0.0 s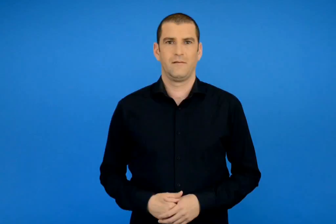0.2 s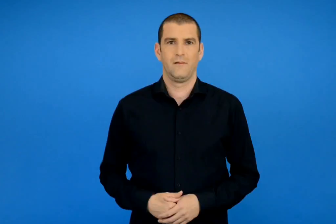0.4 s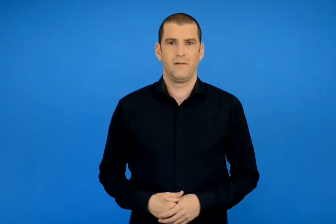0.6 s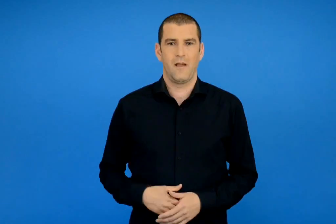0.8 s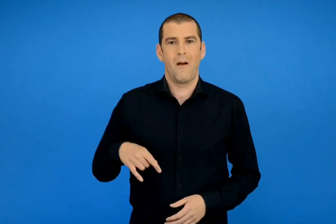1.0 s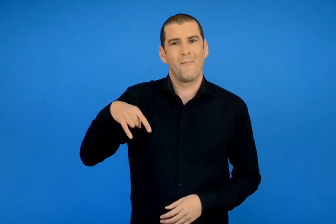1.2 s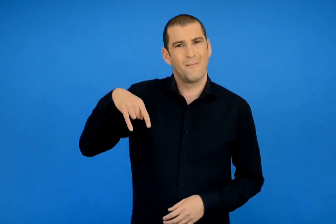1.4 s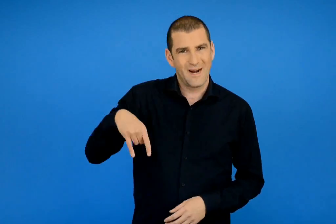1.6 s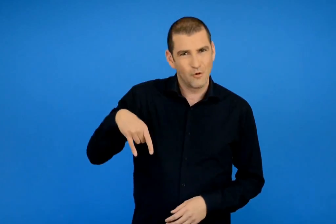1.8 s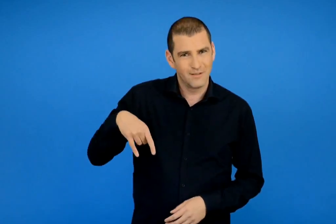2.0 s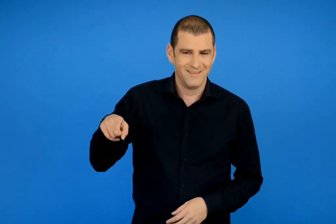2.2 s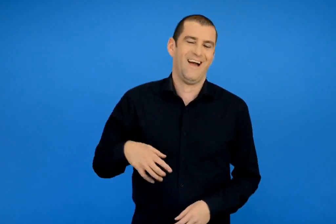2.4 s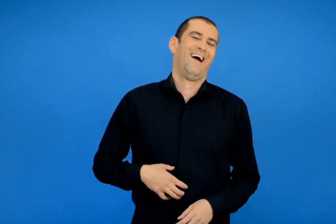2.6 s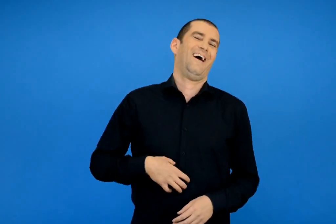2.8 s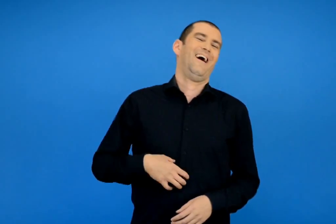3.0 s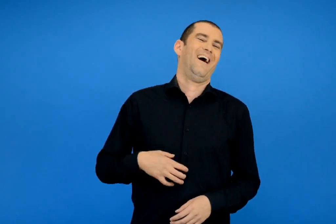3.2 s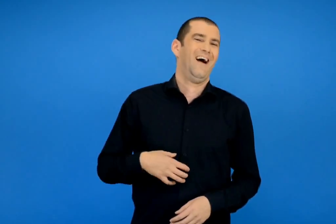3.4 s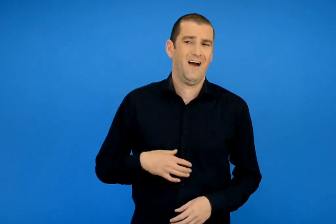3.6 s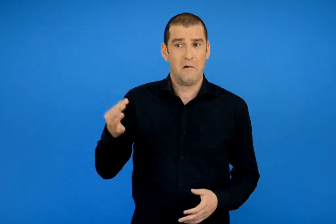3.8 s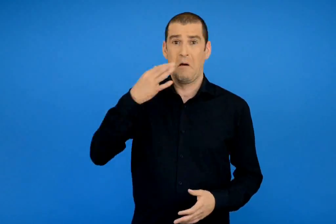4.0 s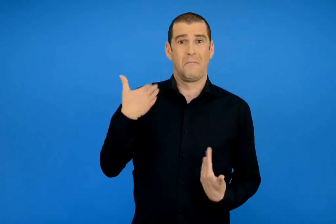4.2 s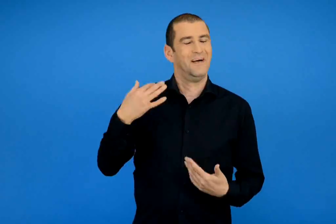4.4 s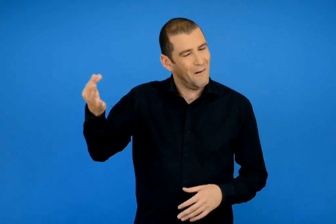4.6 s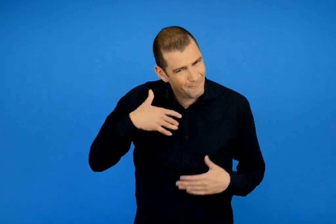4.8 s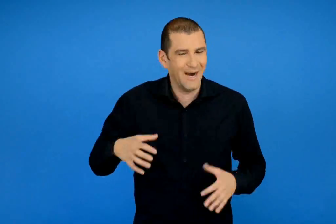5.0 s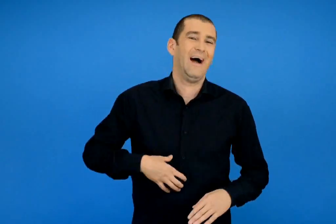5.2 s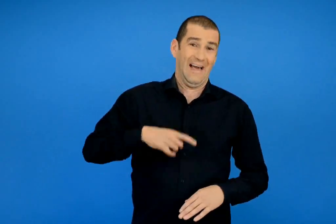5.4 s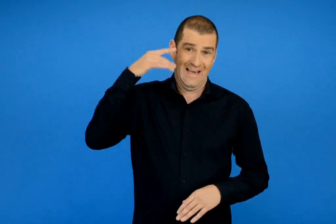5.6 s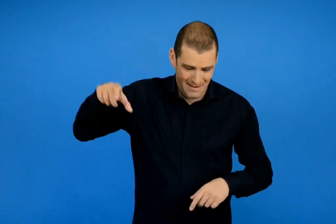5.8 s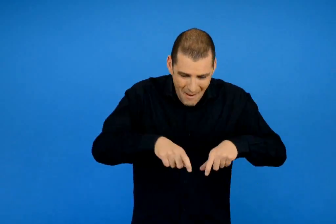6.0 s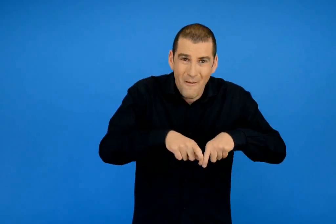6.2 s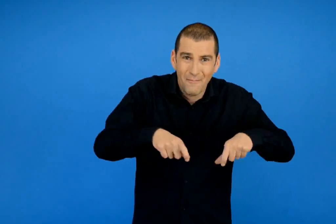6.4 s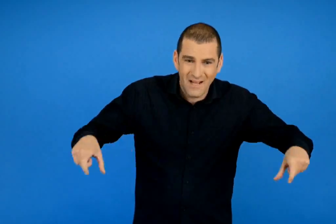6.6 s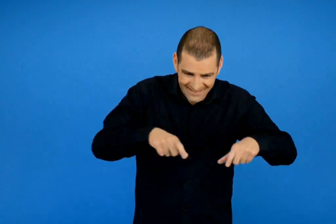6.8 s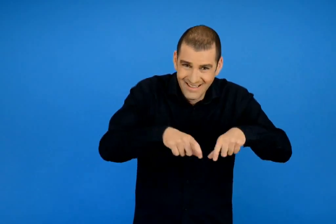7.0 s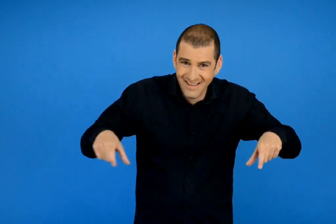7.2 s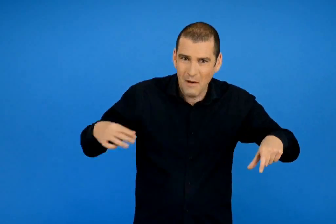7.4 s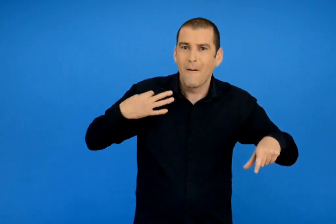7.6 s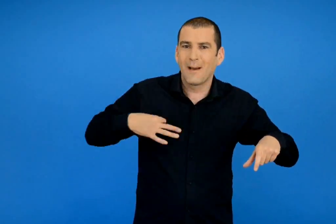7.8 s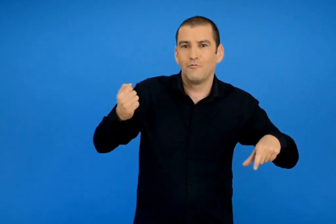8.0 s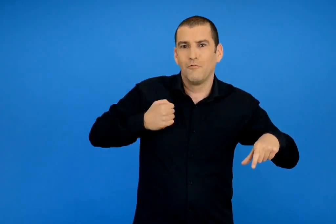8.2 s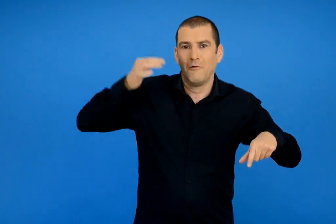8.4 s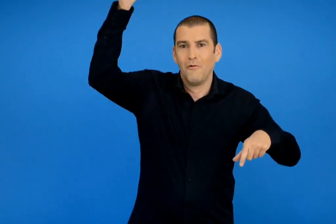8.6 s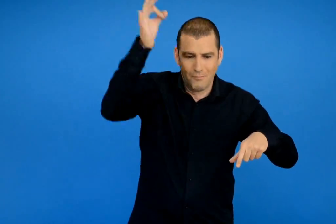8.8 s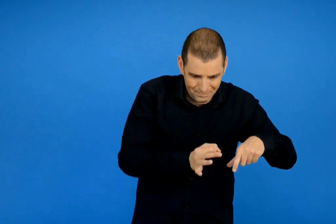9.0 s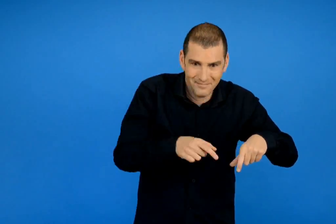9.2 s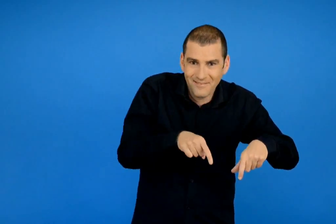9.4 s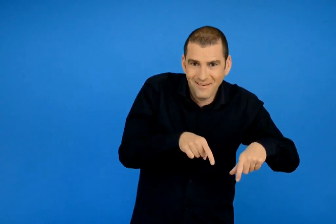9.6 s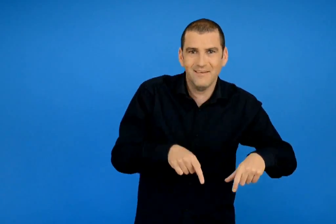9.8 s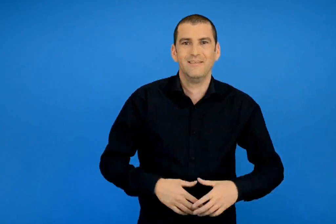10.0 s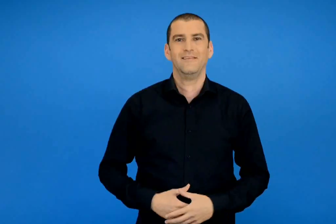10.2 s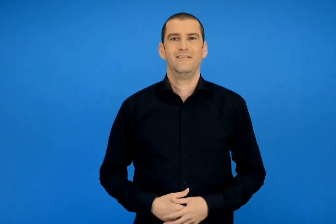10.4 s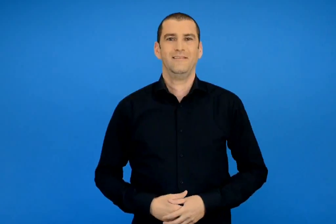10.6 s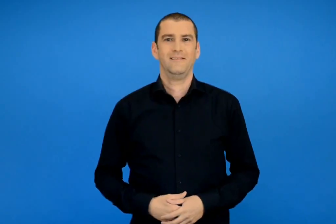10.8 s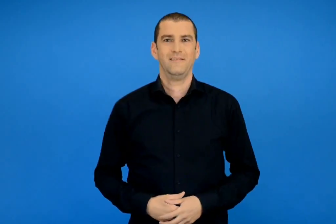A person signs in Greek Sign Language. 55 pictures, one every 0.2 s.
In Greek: πως δεν μας είπε γέλασε ο παναγιώτης κι έδειξε μια ολοστρόγγυλη πράσινη κουτσουλίτσα που είχε αφήσει το χελιδονάκι στο πρεβάζι
